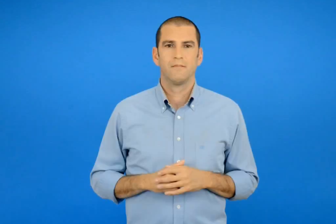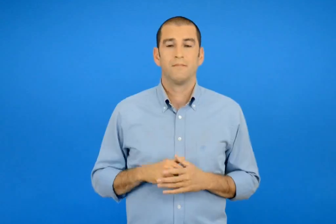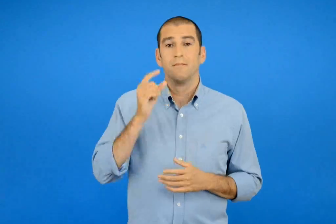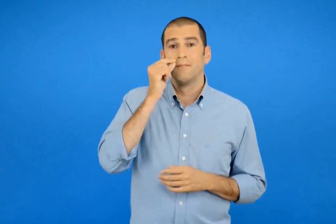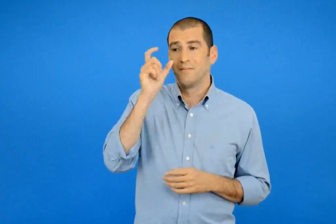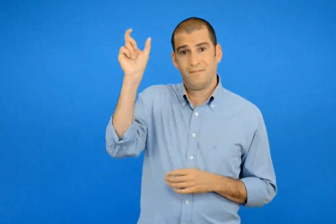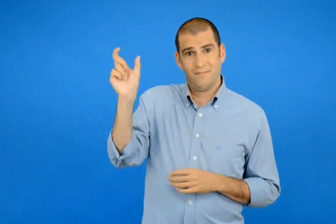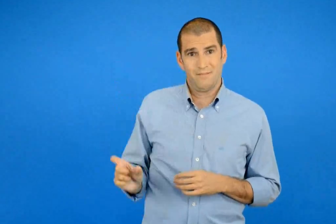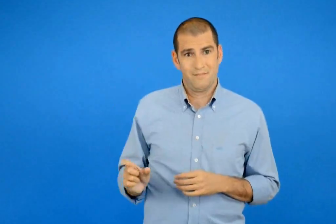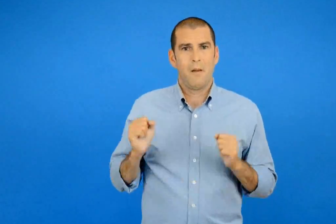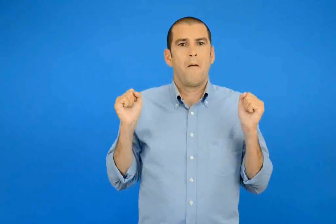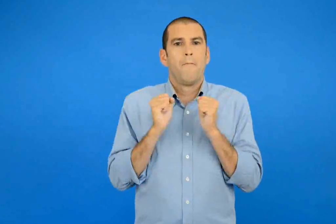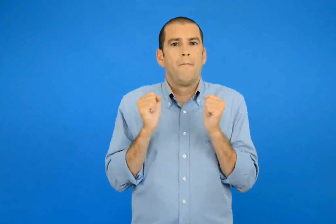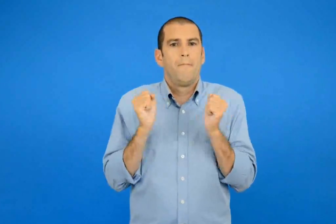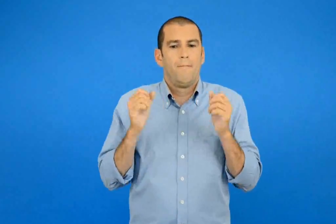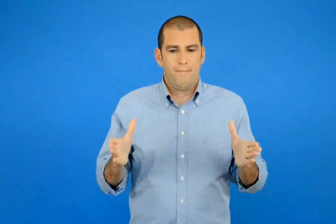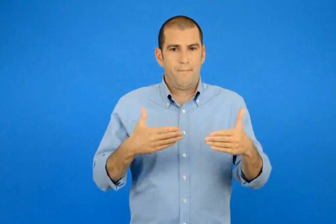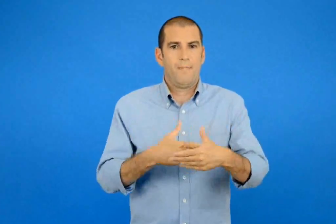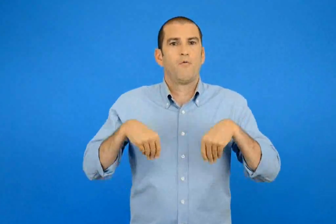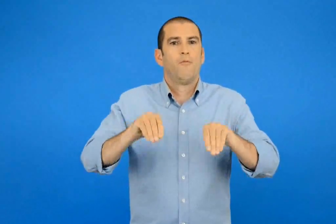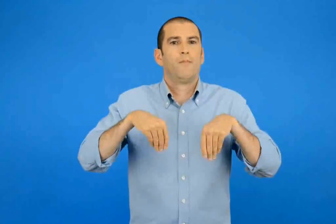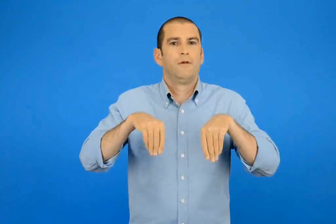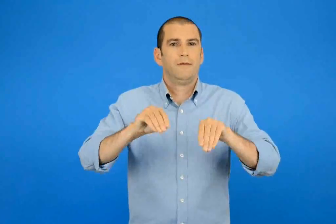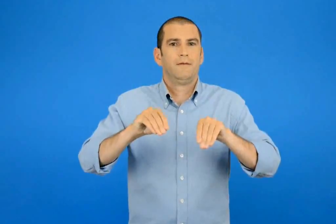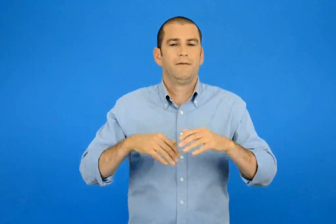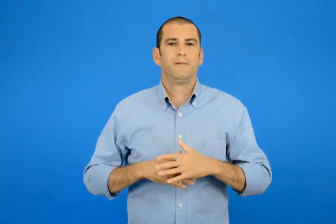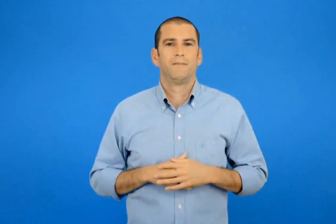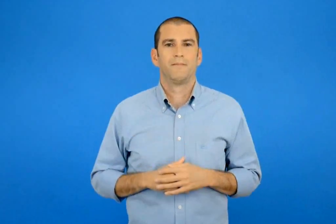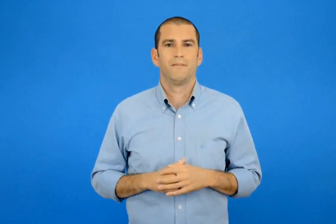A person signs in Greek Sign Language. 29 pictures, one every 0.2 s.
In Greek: ο παγοπώλης
